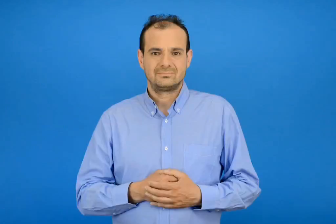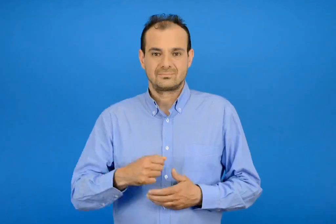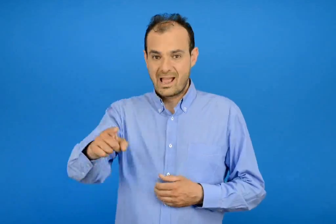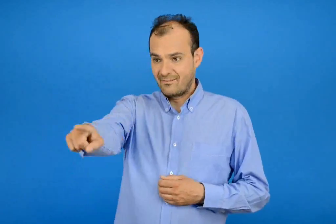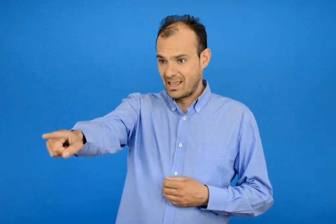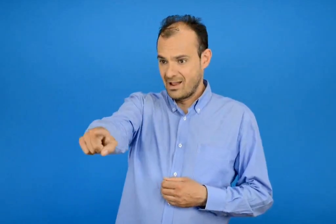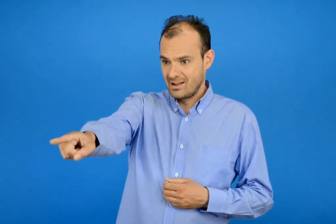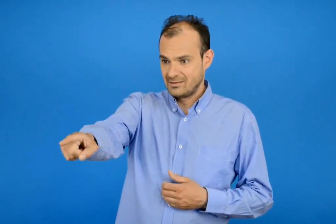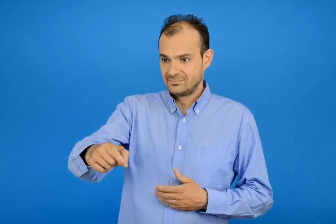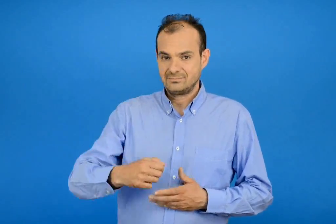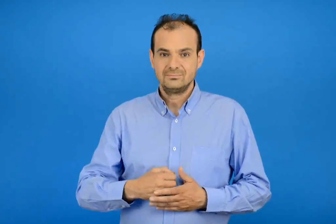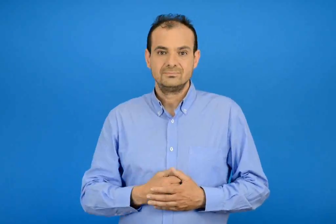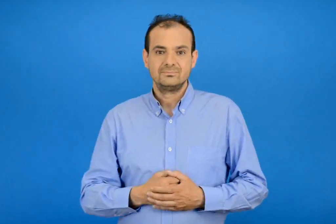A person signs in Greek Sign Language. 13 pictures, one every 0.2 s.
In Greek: αυτά
